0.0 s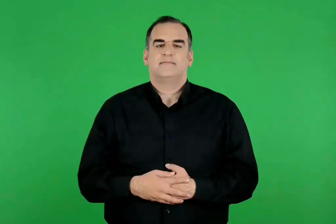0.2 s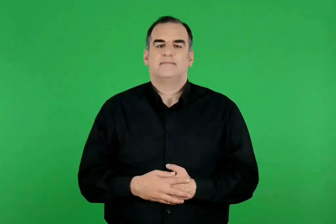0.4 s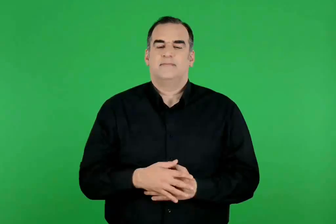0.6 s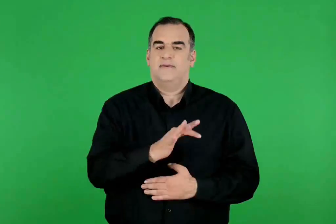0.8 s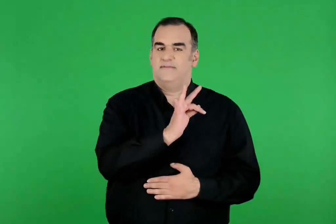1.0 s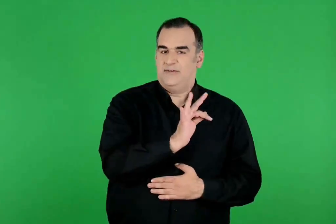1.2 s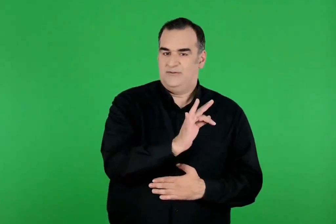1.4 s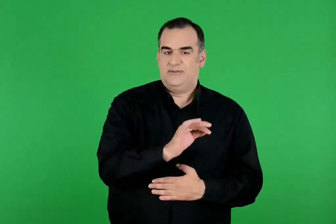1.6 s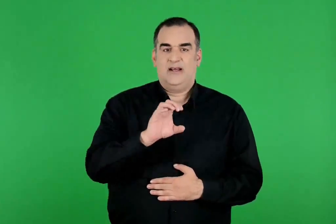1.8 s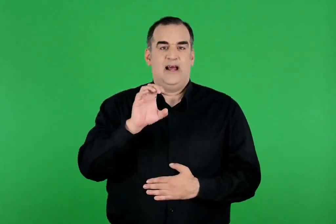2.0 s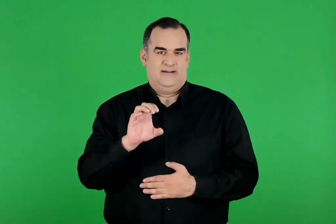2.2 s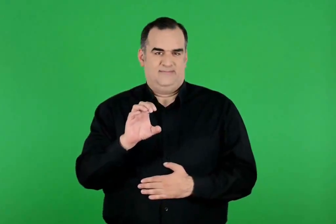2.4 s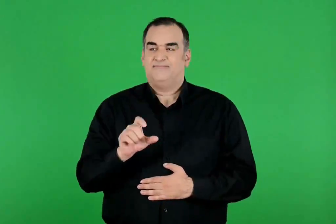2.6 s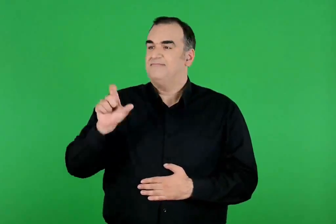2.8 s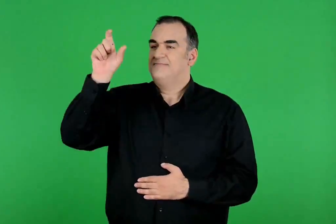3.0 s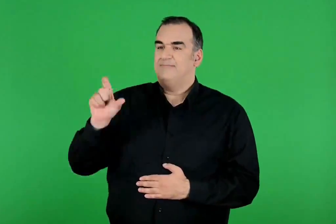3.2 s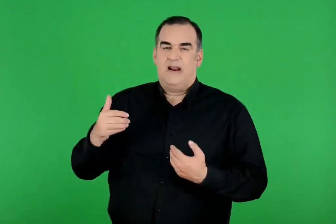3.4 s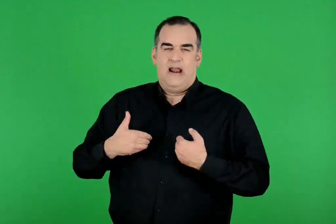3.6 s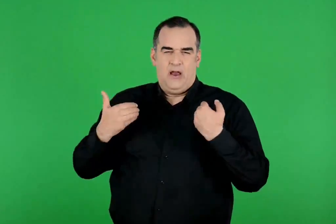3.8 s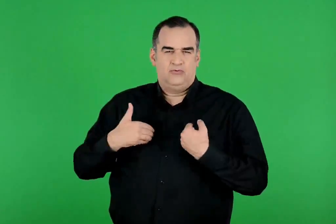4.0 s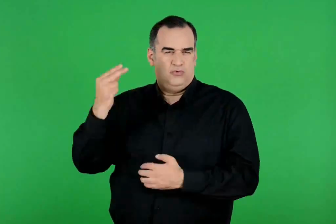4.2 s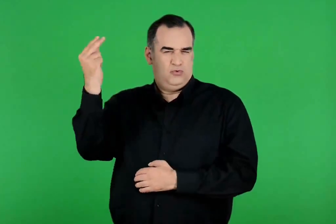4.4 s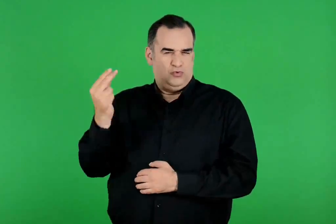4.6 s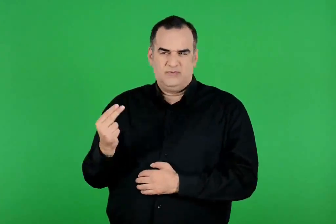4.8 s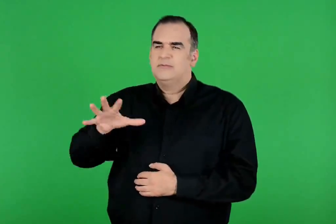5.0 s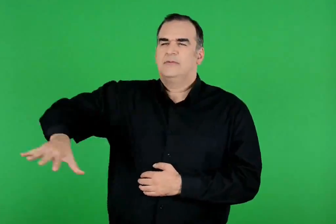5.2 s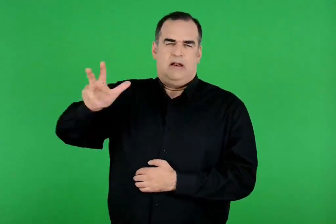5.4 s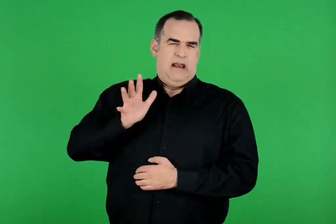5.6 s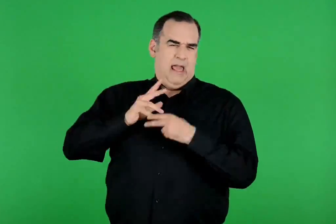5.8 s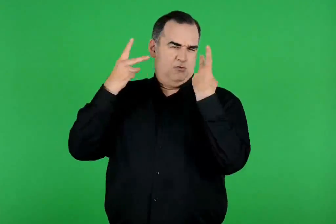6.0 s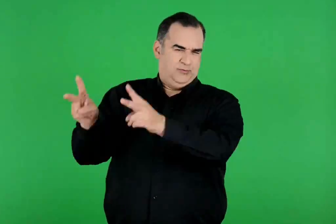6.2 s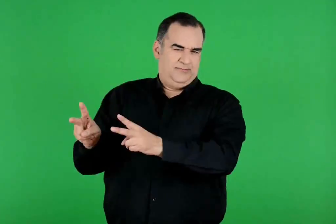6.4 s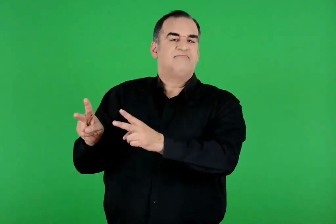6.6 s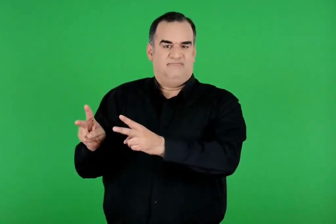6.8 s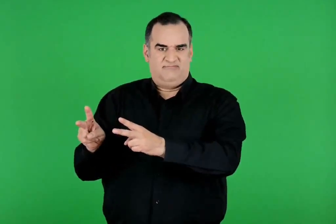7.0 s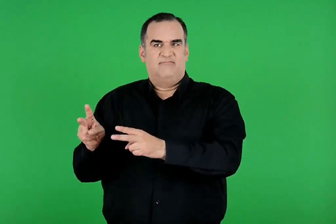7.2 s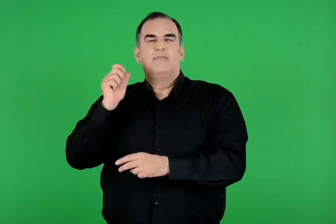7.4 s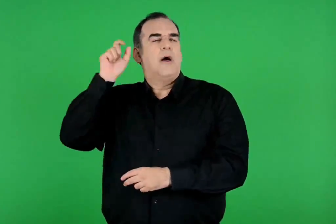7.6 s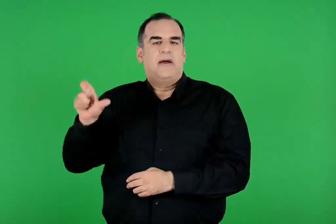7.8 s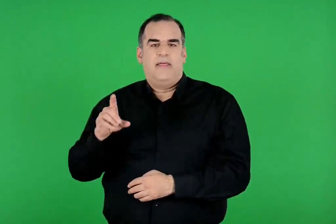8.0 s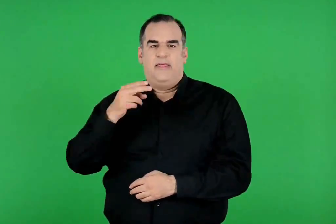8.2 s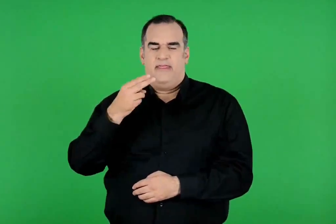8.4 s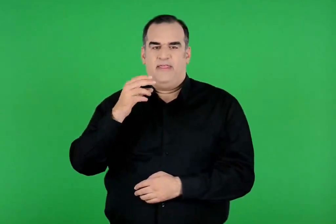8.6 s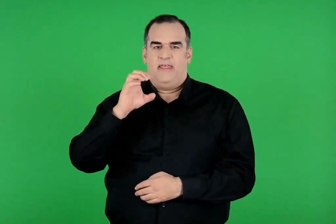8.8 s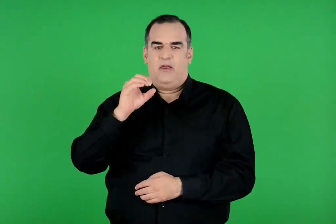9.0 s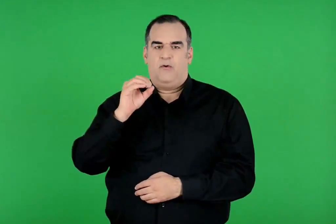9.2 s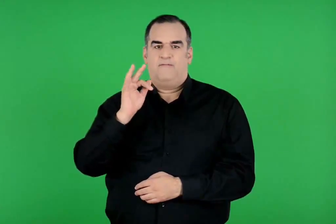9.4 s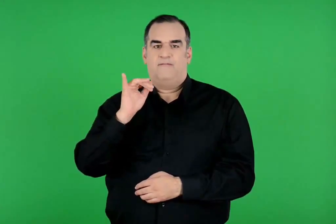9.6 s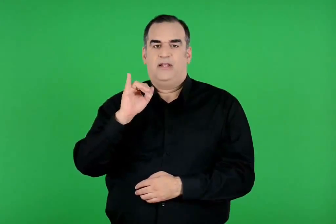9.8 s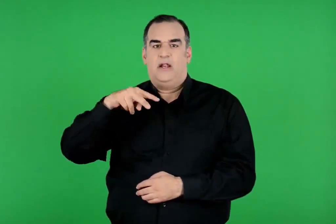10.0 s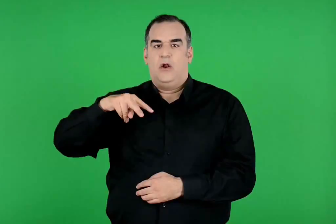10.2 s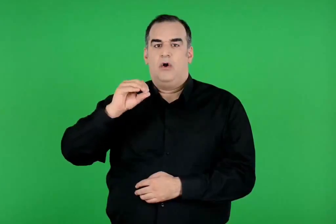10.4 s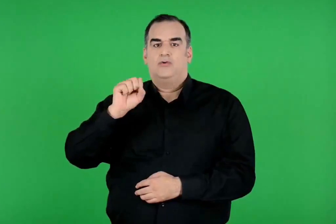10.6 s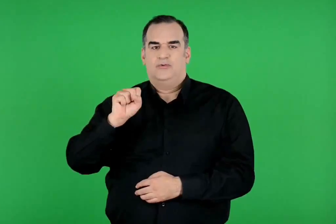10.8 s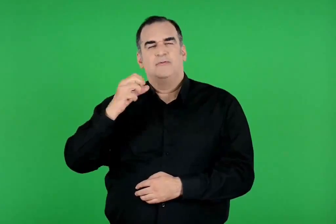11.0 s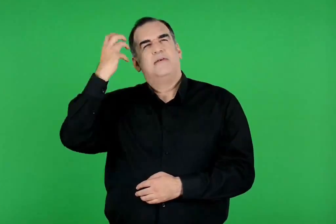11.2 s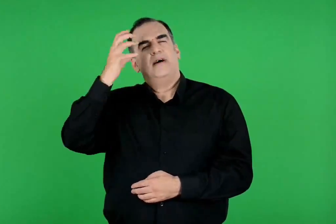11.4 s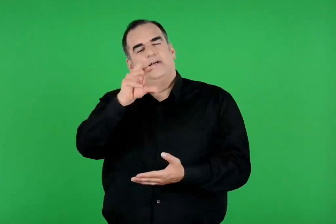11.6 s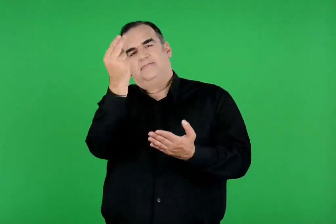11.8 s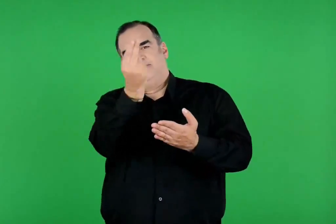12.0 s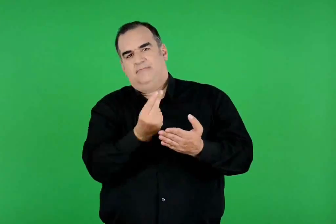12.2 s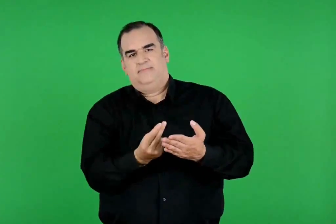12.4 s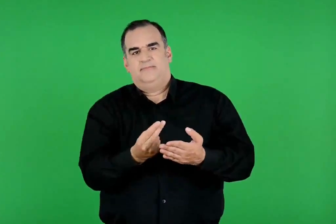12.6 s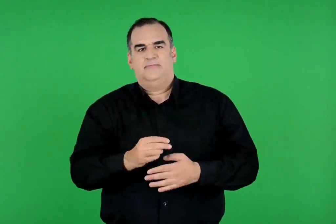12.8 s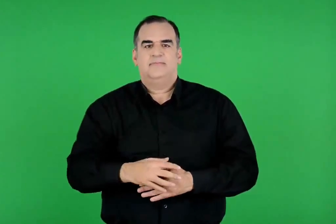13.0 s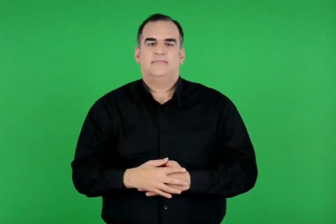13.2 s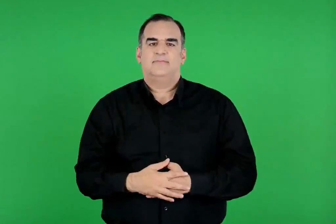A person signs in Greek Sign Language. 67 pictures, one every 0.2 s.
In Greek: ο φρίξος και η έλλη , όπως τους φαντάστηκε ένας νεότερος καλλιτέχνης , ο λαϊκός ζωγράφος θεόφιλος
